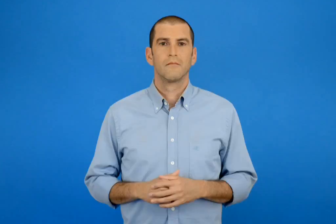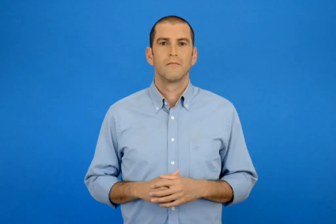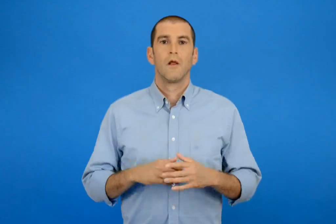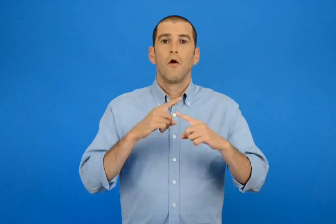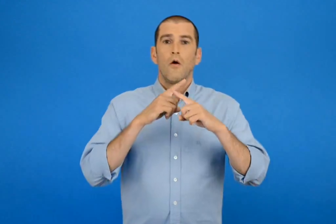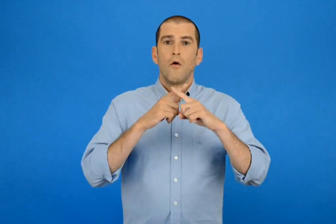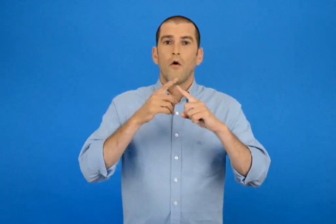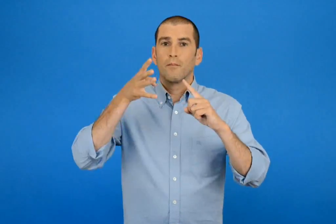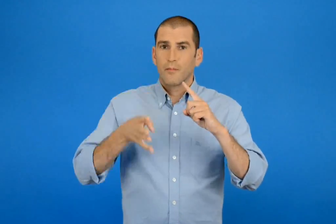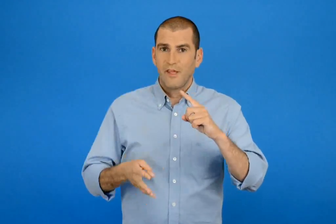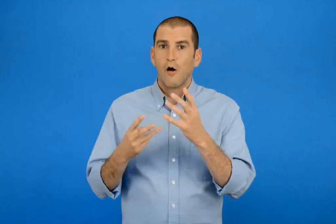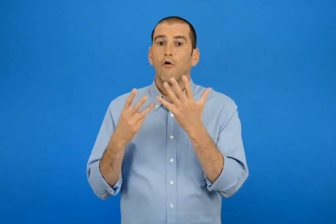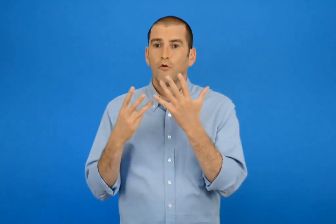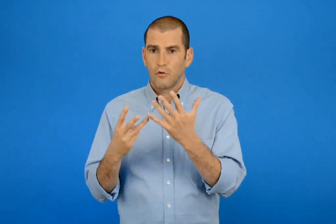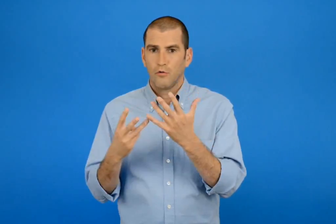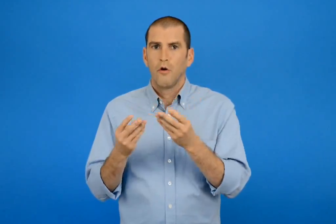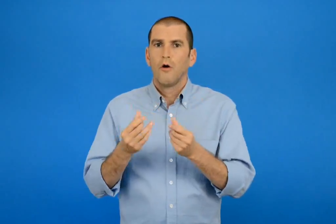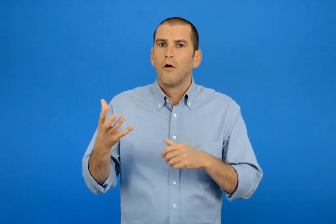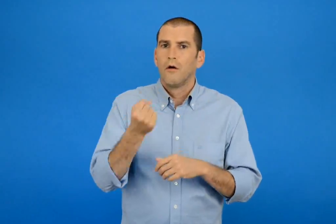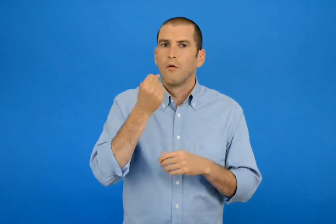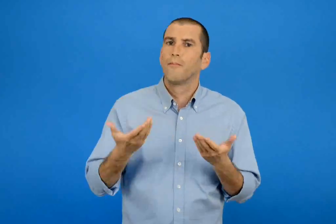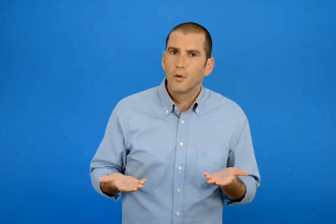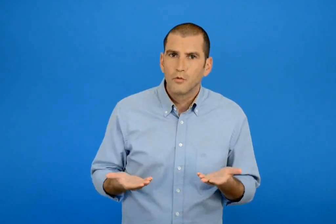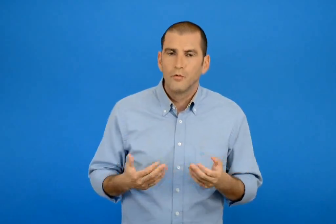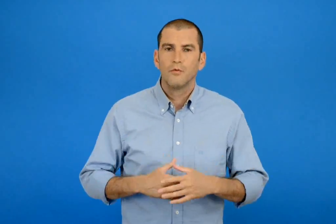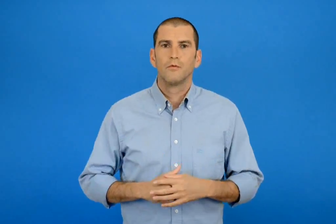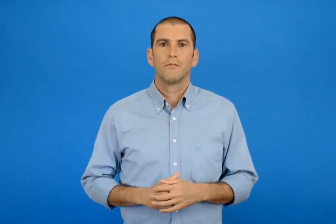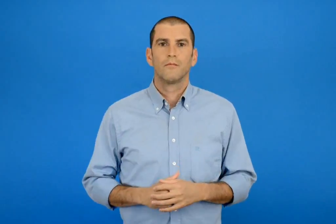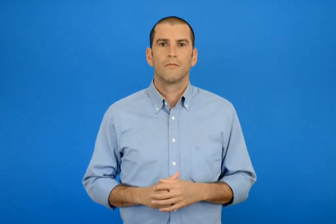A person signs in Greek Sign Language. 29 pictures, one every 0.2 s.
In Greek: πως μπορούμε να βρούμε την προπαίδεια του 8 ;
